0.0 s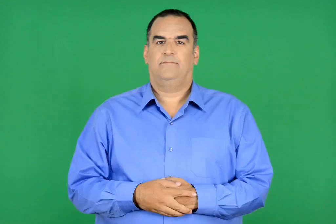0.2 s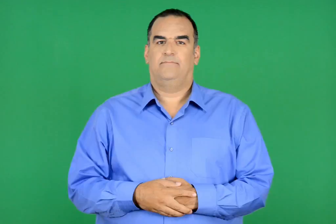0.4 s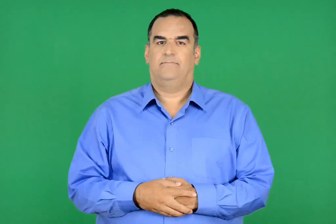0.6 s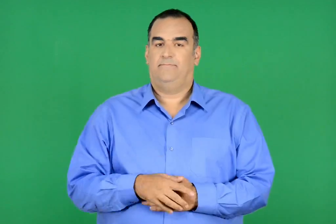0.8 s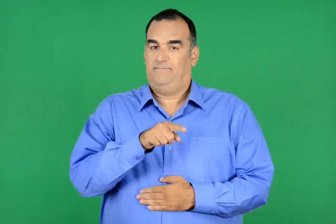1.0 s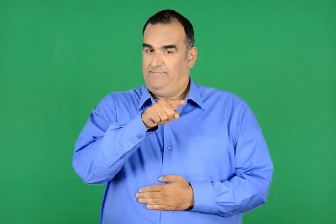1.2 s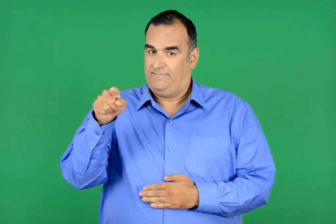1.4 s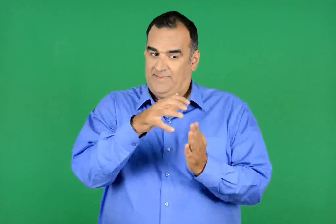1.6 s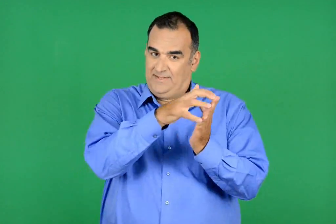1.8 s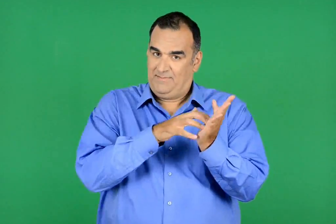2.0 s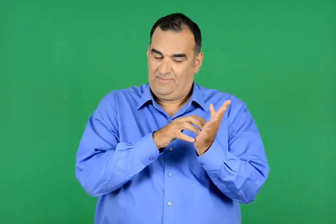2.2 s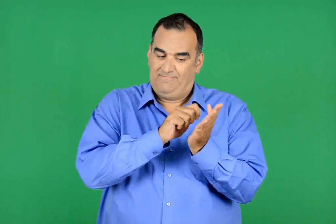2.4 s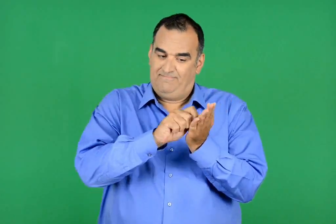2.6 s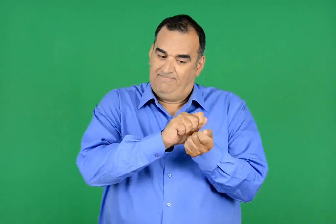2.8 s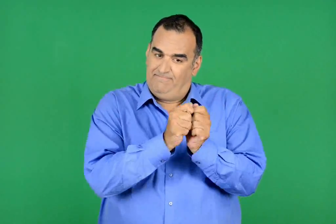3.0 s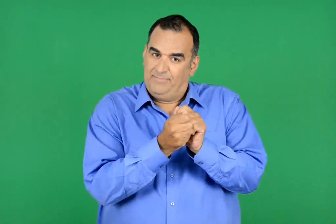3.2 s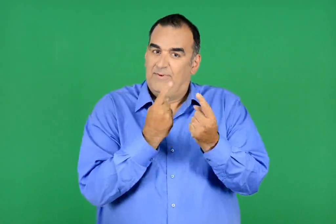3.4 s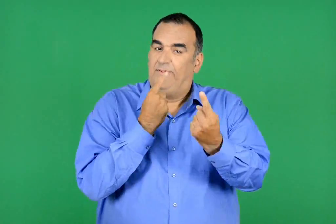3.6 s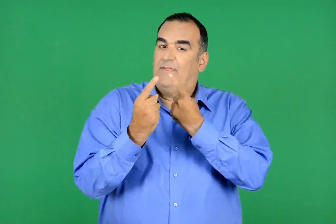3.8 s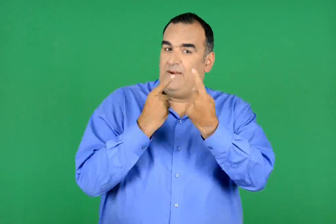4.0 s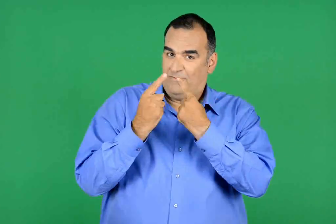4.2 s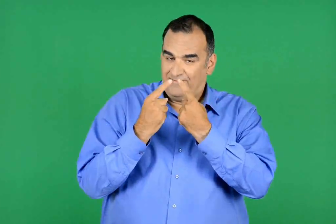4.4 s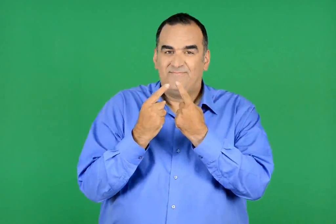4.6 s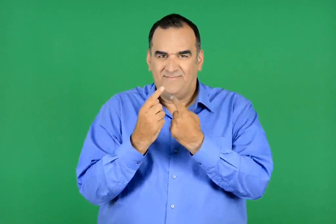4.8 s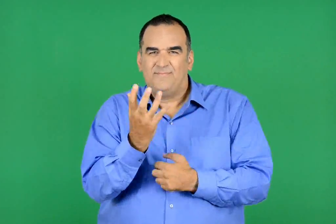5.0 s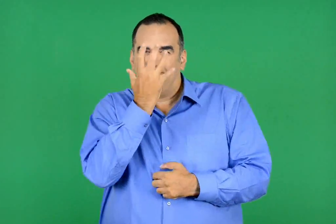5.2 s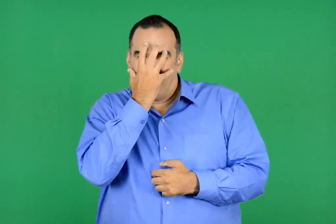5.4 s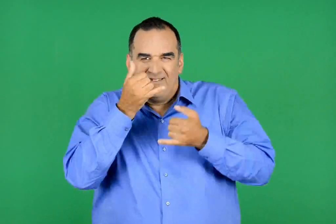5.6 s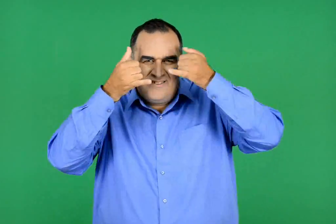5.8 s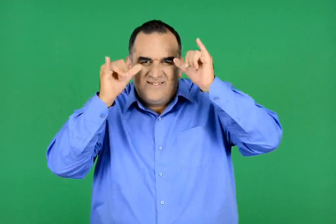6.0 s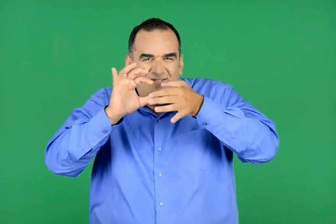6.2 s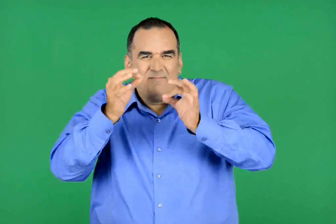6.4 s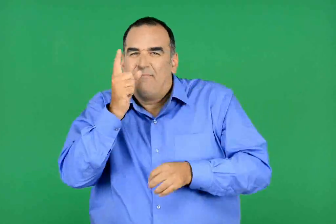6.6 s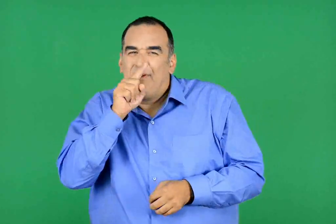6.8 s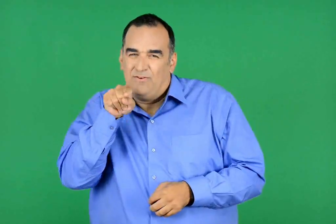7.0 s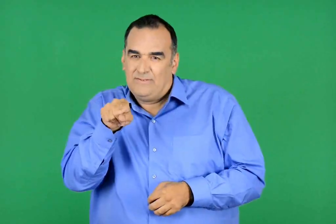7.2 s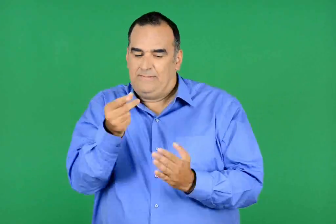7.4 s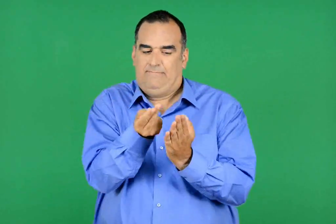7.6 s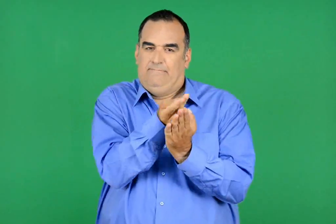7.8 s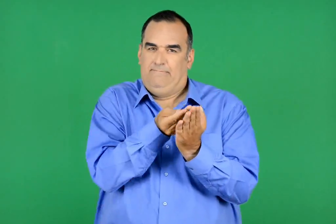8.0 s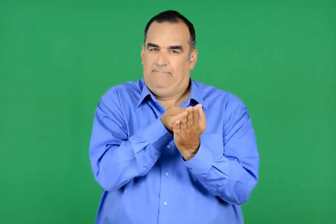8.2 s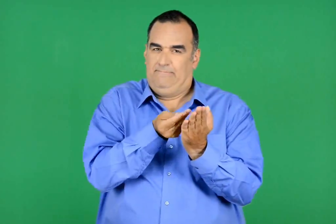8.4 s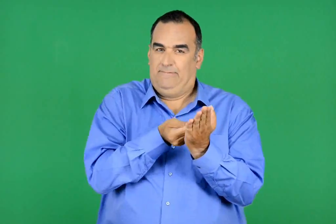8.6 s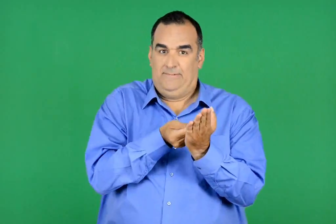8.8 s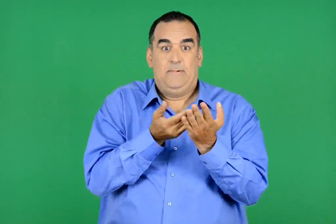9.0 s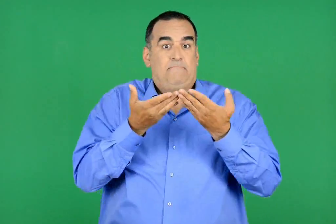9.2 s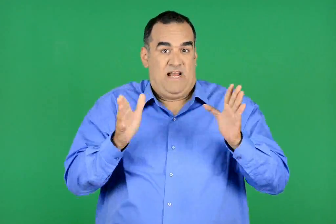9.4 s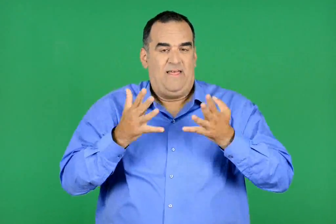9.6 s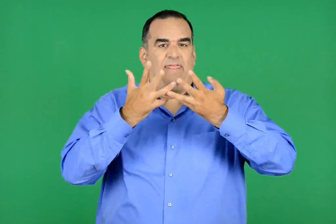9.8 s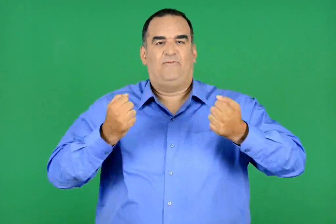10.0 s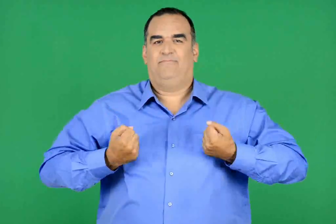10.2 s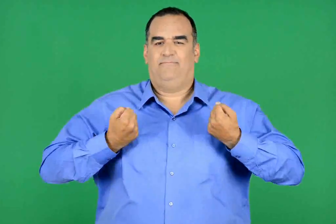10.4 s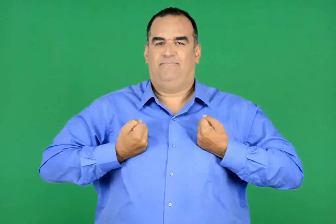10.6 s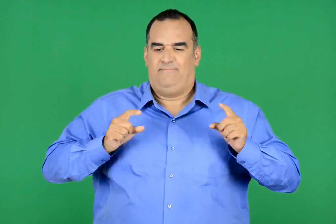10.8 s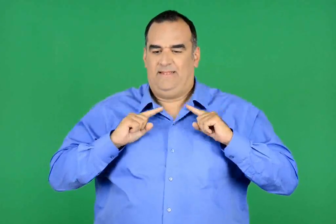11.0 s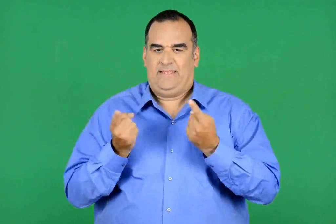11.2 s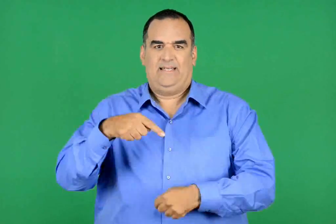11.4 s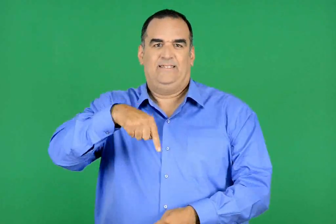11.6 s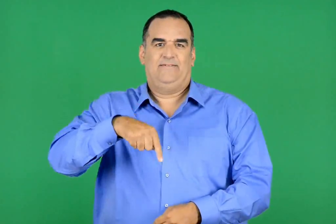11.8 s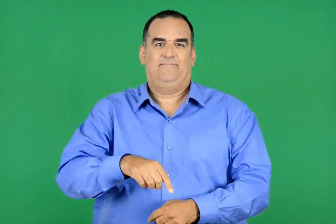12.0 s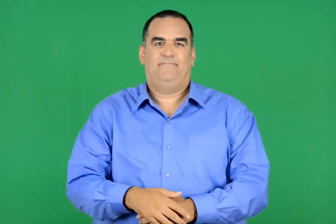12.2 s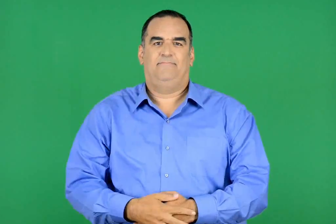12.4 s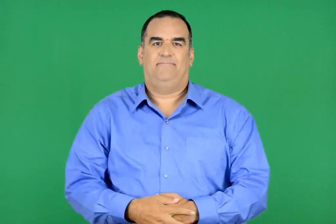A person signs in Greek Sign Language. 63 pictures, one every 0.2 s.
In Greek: γράφουμε το κείμενο σε διάλογο. κατασκευάζουμε μάσκες των πρωταγωνιστών του μύθου και τον δραματοποιούμε στην τάξη μας
